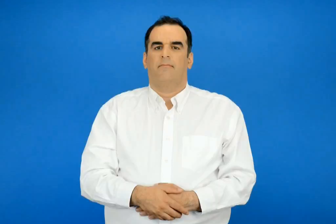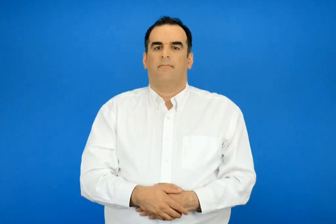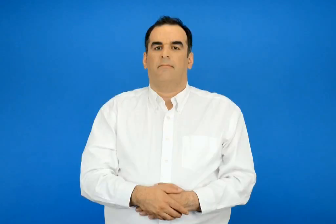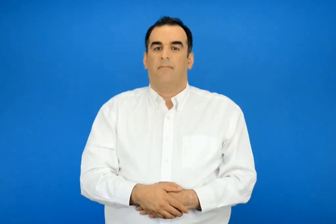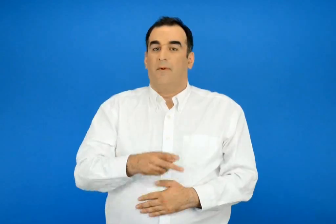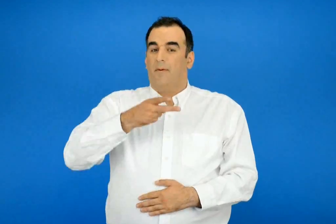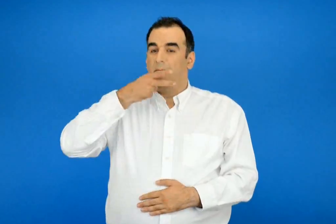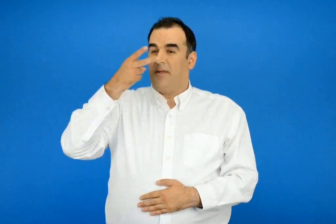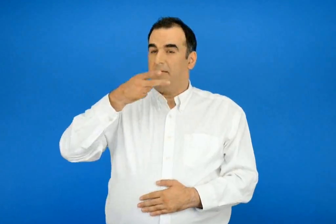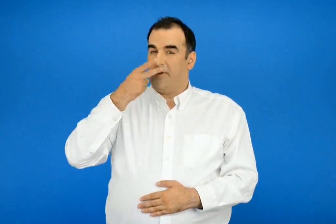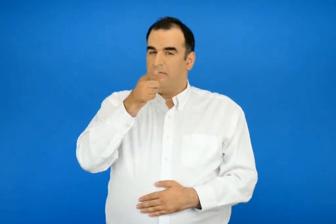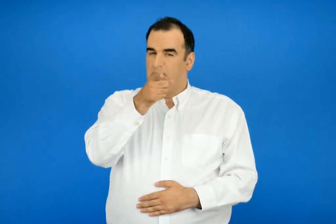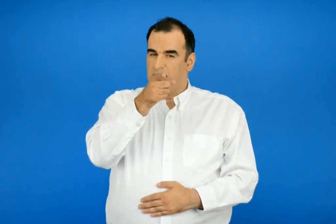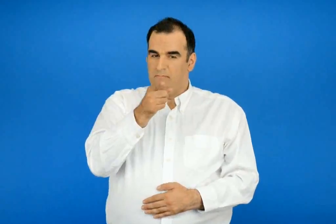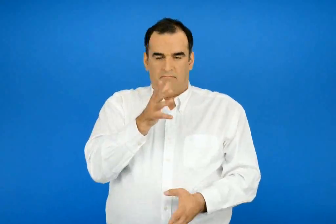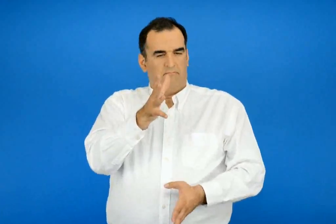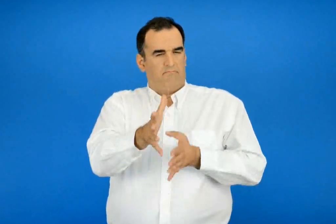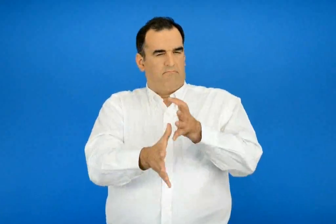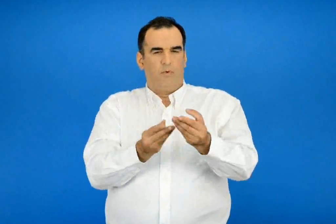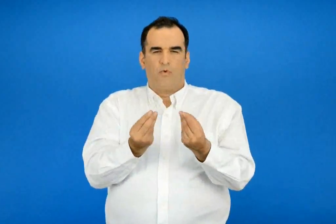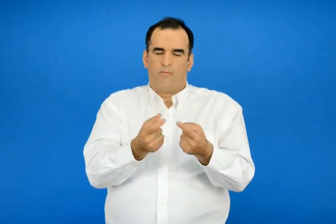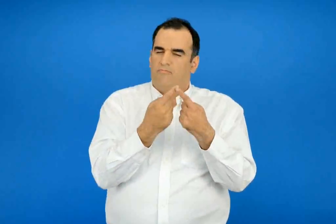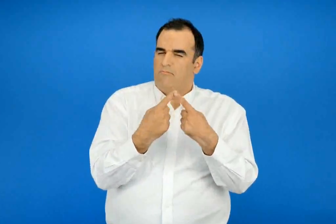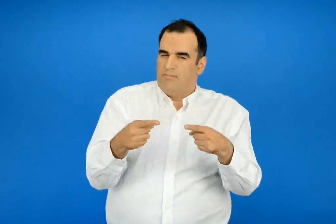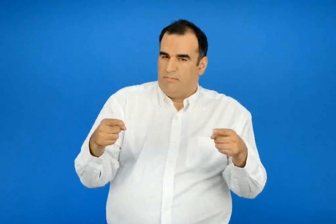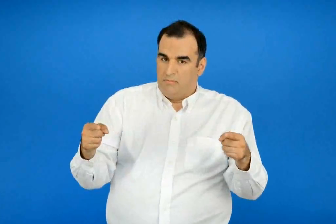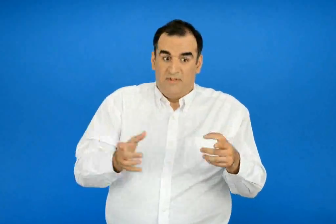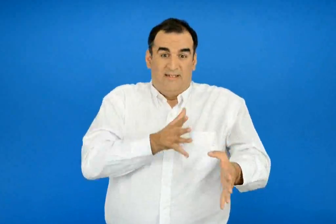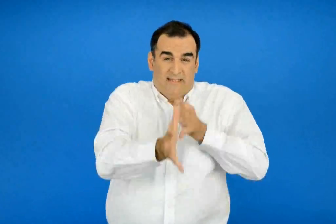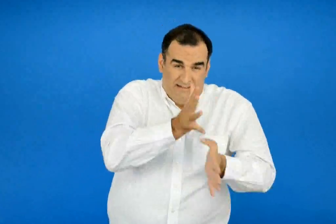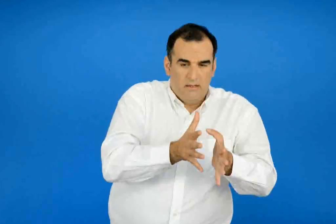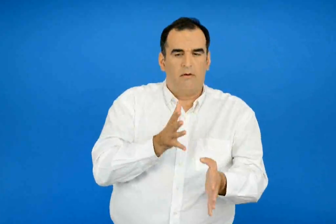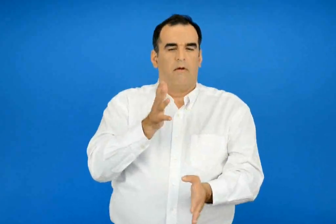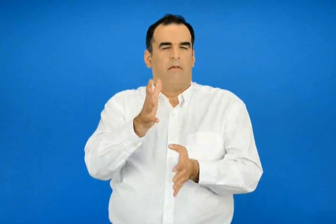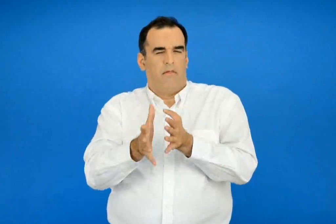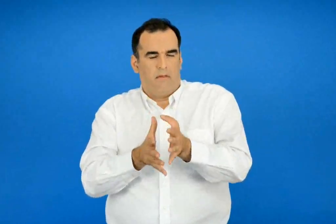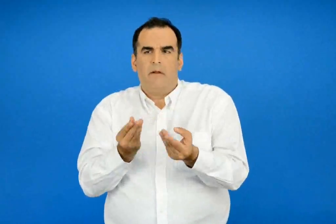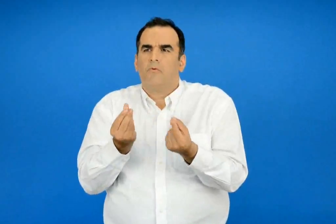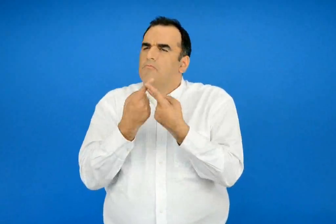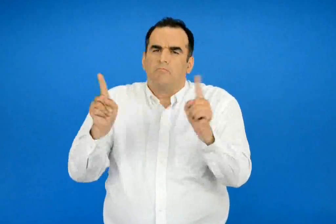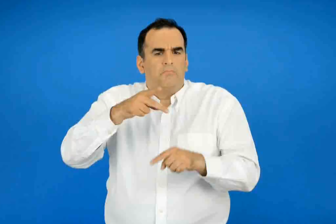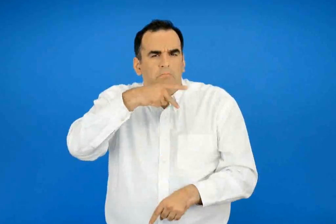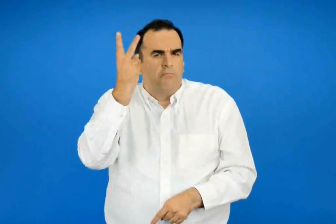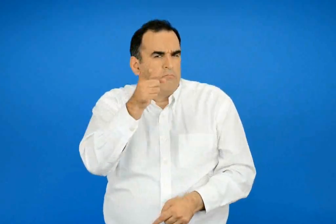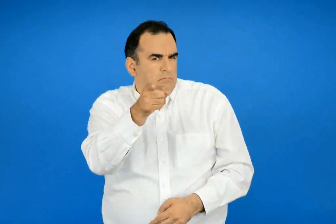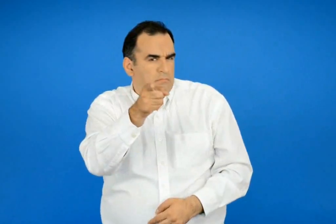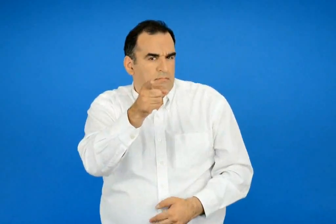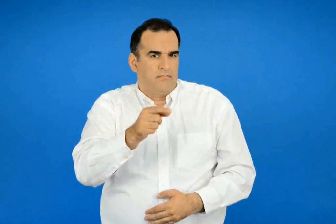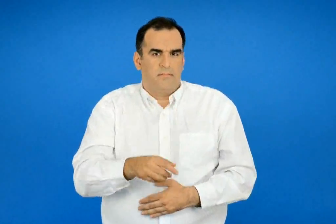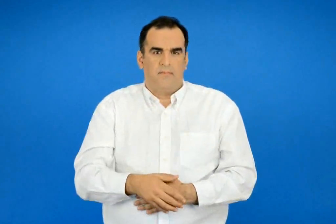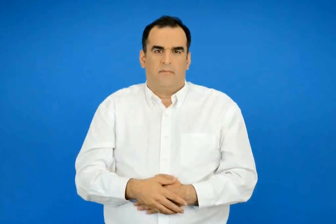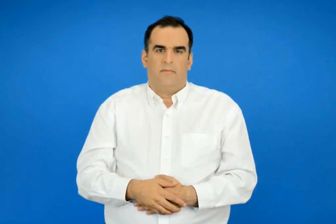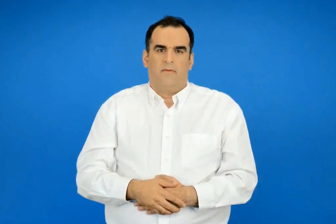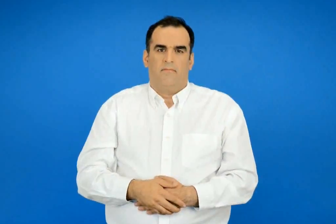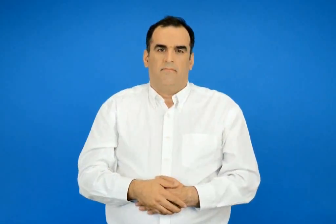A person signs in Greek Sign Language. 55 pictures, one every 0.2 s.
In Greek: απάγγειλε το ποίημα που σου αρέσει με διαφορετικούς τρόπους γρηγορά αργά η όπως αλλιώς θέλεις εσύ
